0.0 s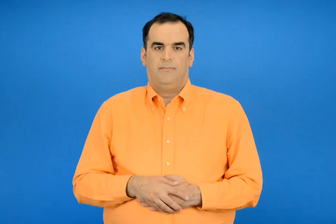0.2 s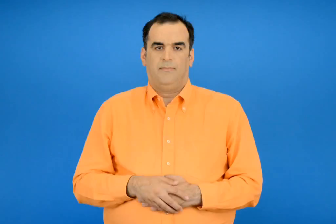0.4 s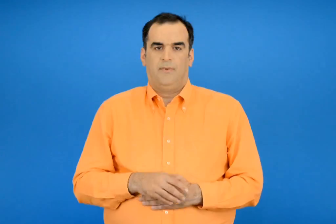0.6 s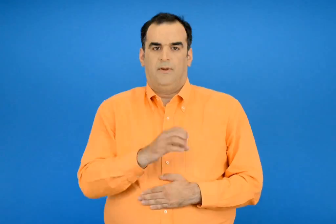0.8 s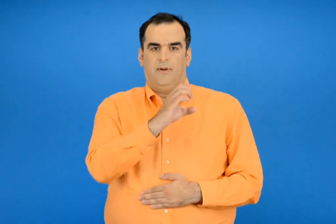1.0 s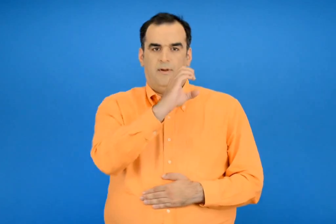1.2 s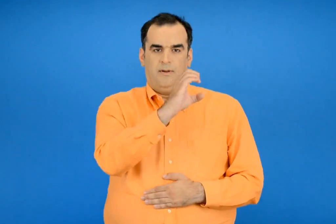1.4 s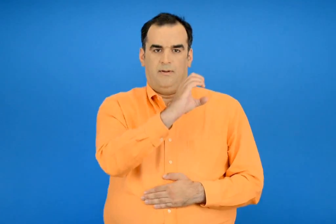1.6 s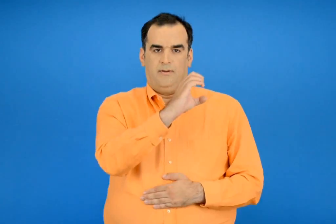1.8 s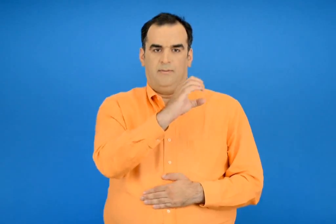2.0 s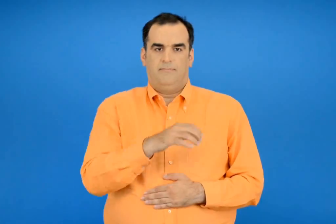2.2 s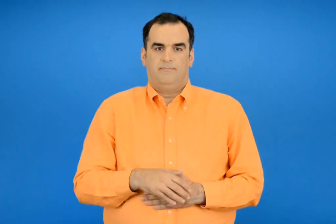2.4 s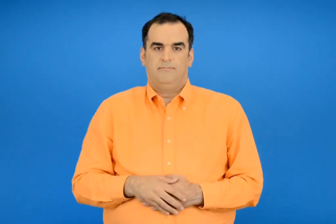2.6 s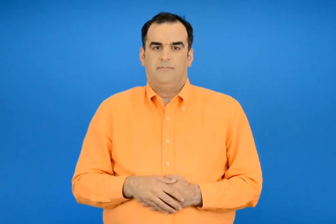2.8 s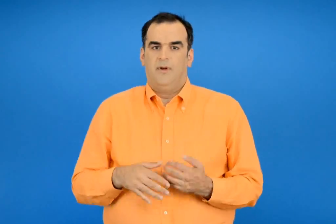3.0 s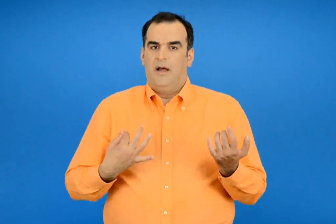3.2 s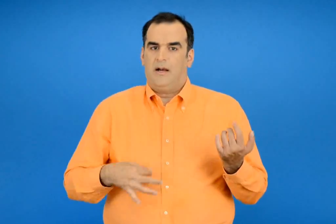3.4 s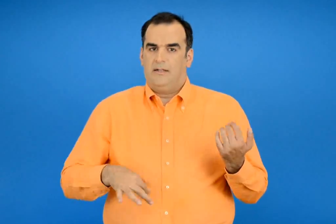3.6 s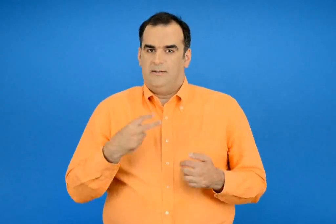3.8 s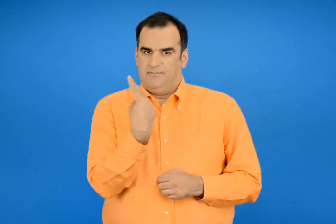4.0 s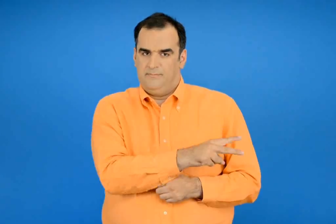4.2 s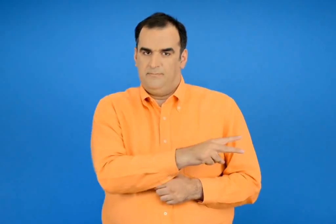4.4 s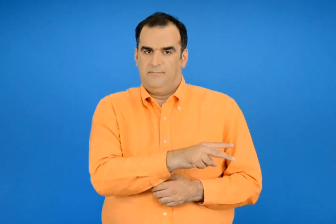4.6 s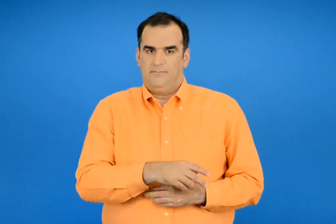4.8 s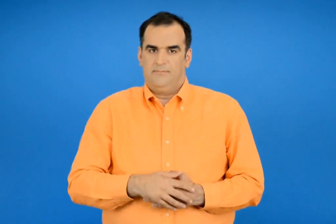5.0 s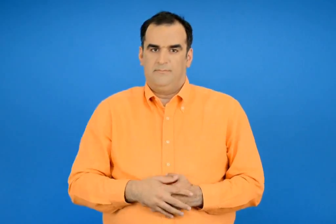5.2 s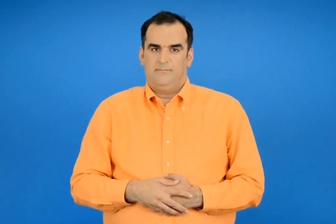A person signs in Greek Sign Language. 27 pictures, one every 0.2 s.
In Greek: ε αργεντινής
